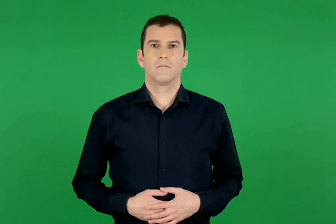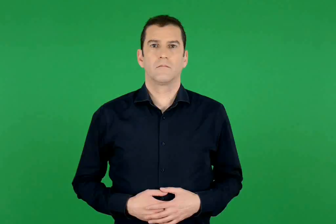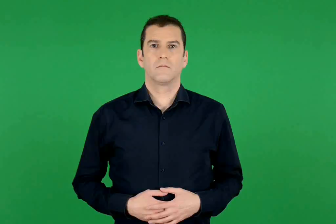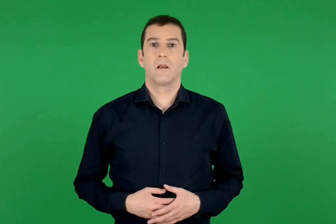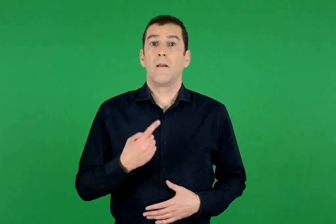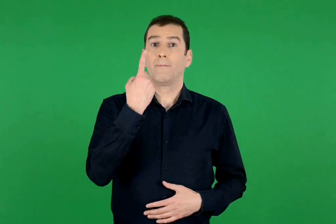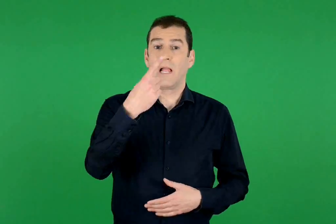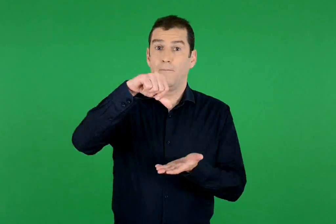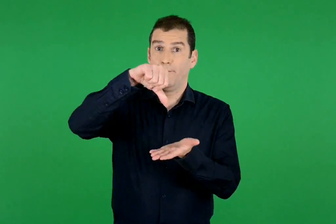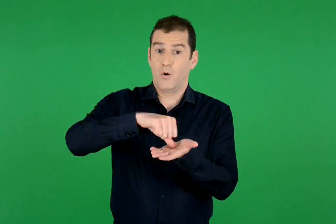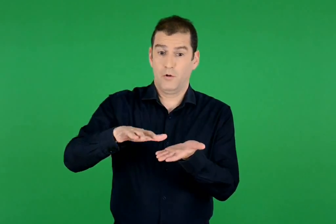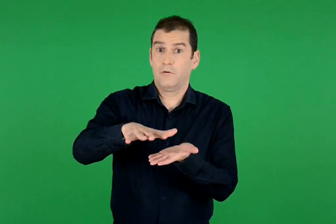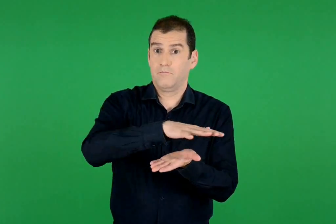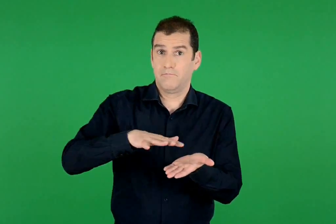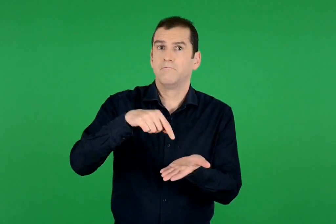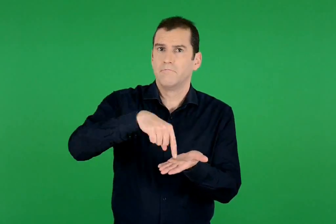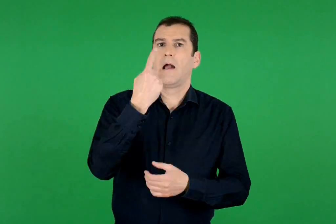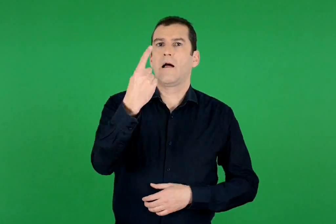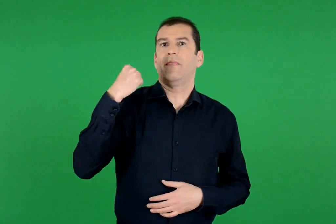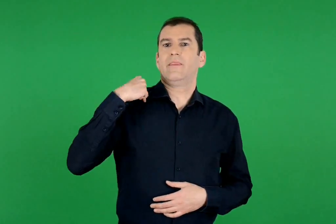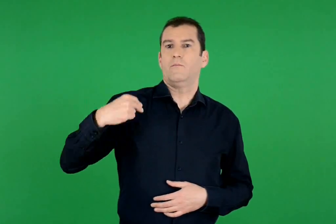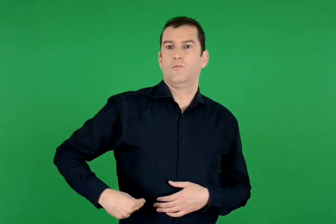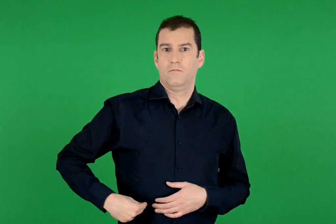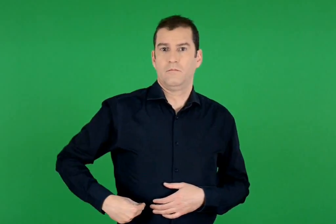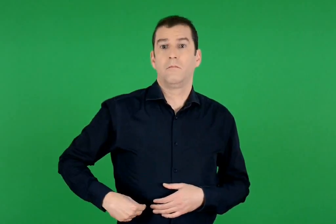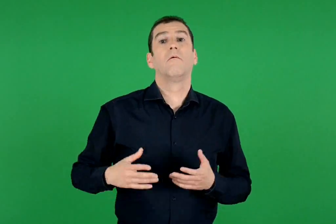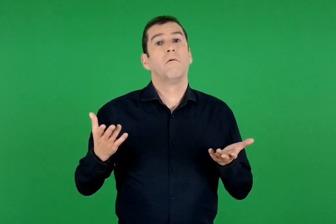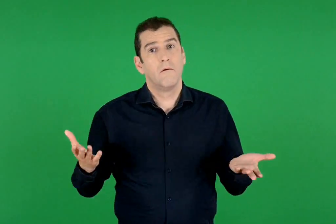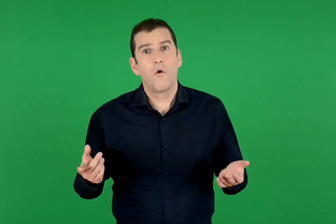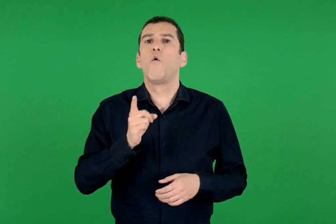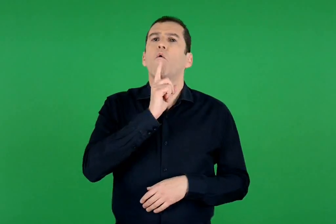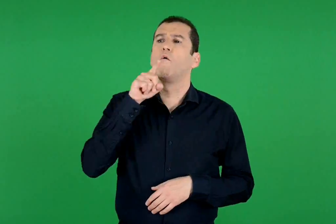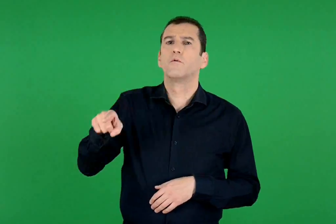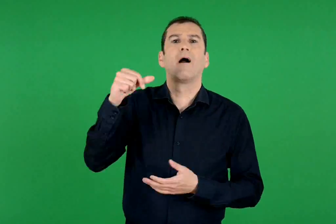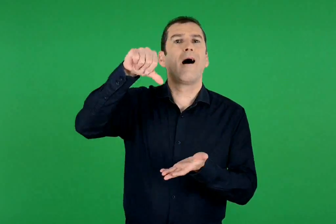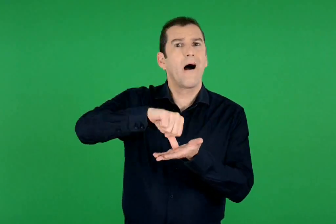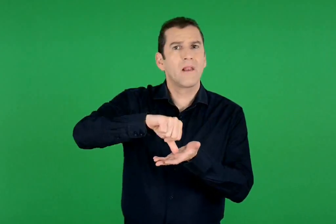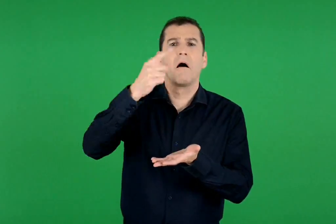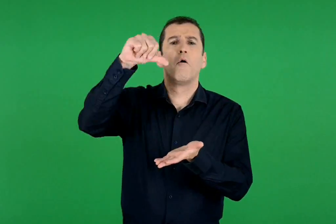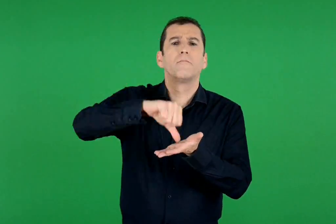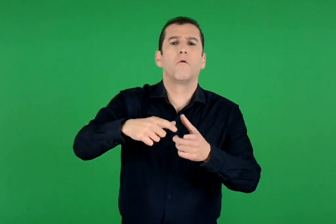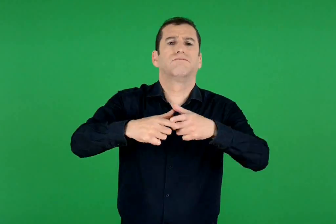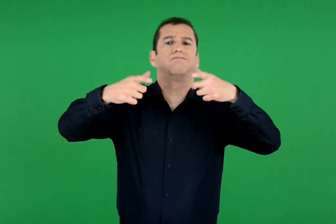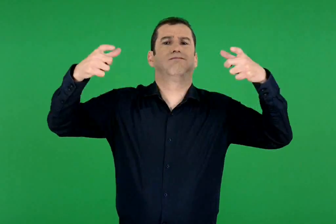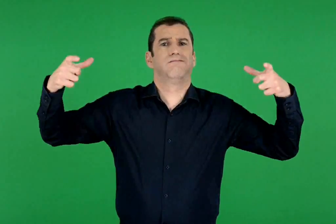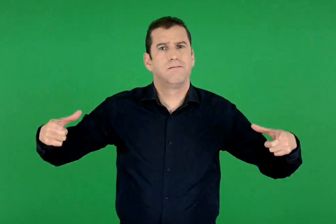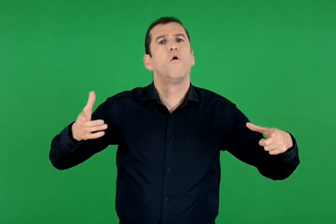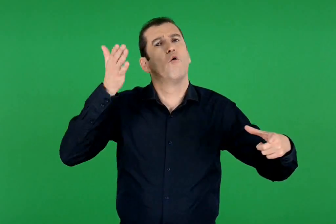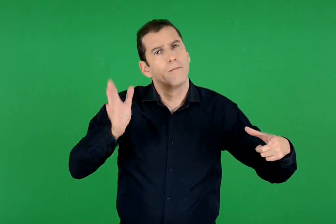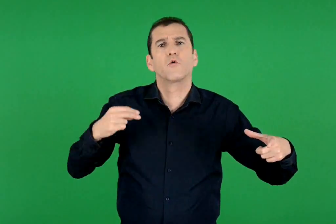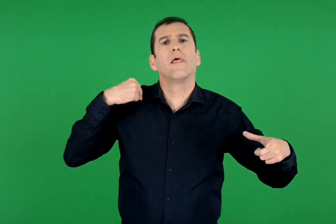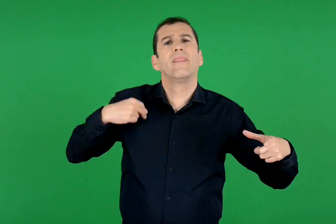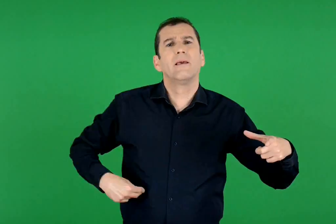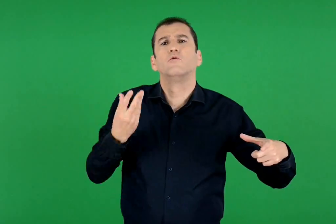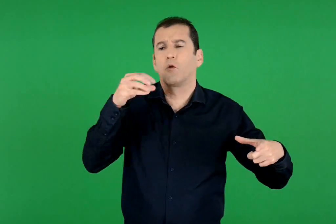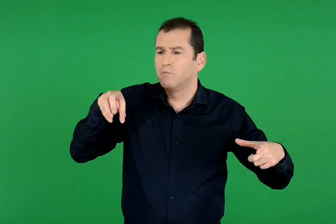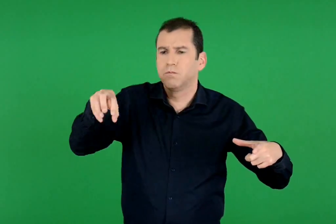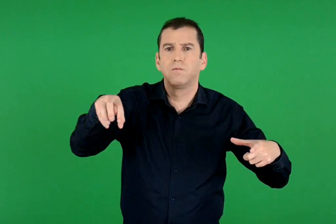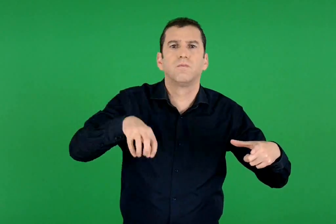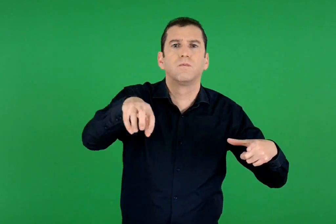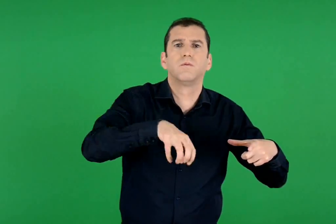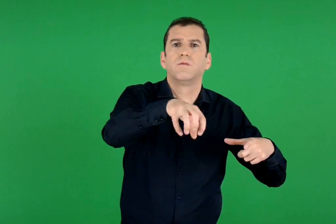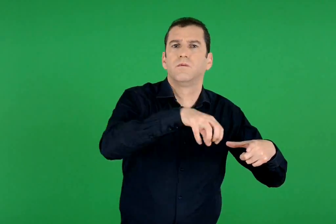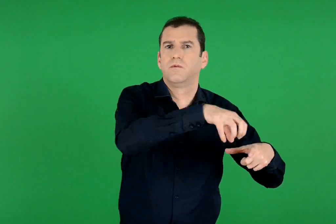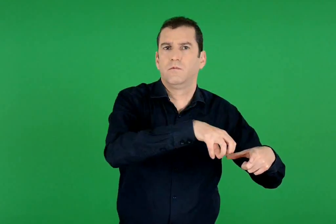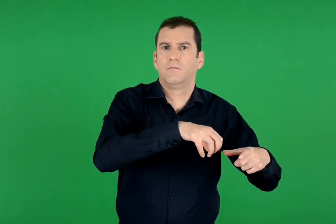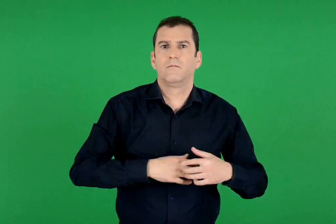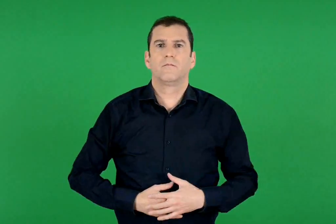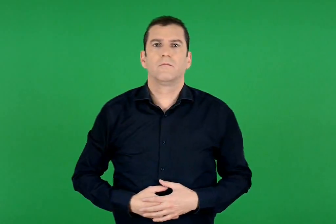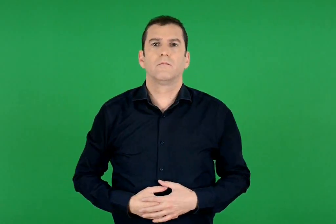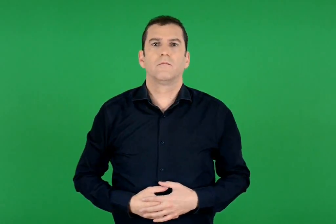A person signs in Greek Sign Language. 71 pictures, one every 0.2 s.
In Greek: μια πόλη αποτελεί έναν δήμο. όμως , μια μεγαλούπολη όπως η αθήνα μπορεί να περιλαμβάνει πολλούς δήμους
